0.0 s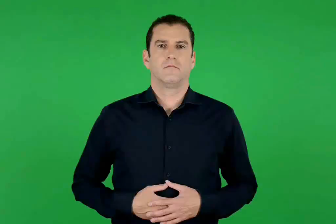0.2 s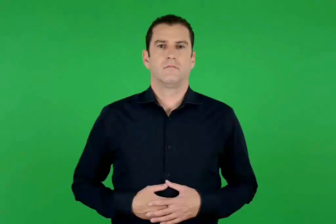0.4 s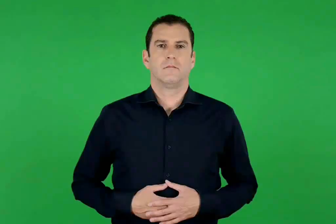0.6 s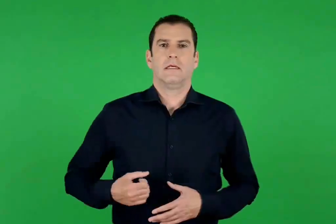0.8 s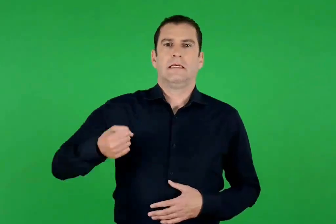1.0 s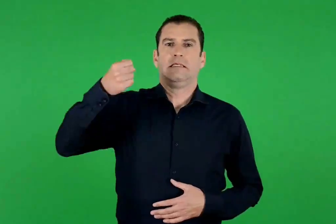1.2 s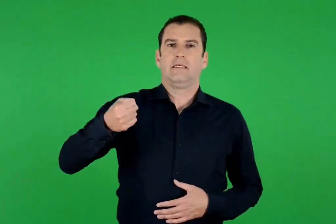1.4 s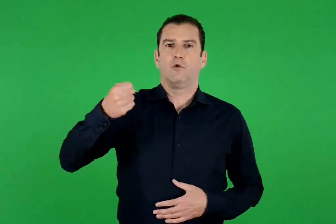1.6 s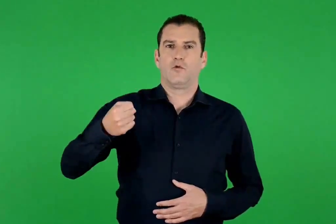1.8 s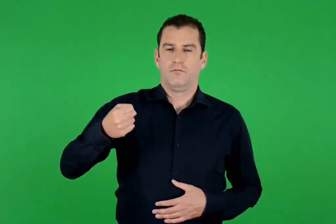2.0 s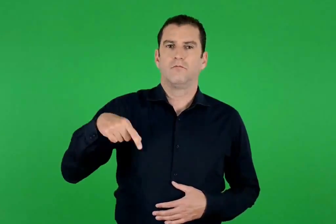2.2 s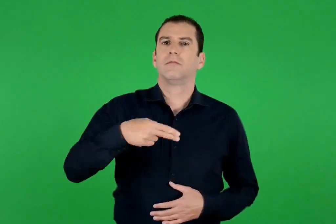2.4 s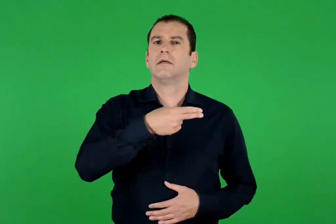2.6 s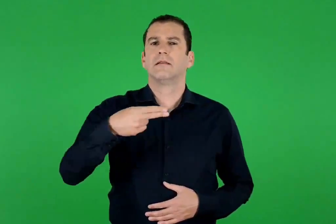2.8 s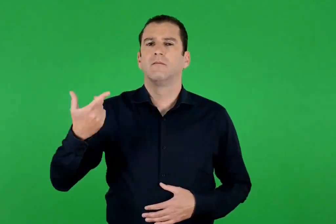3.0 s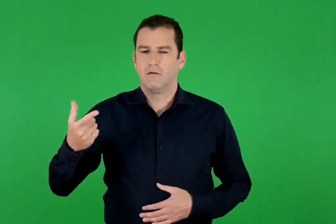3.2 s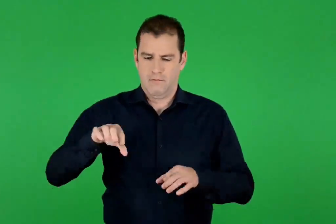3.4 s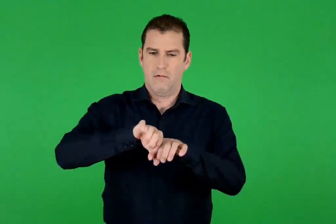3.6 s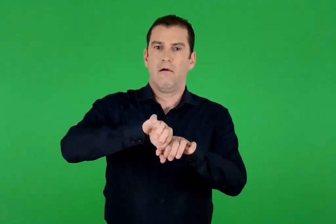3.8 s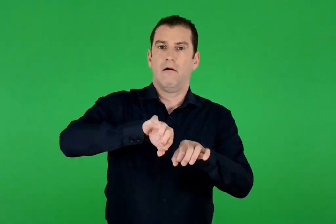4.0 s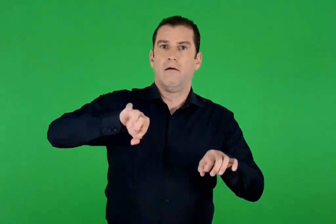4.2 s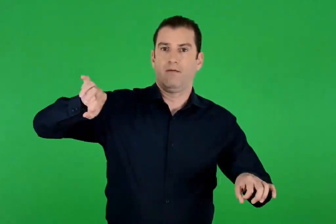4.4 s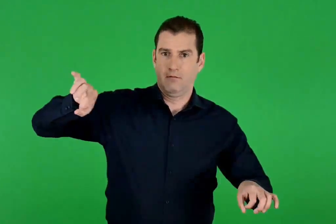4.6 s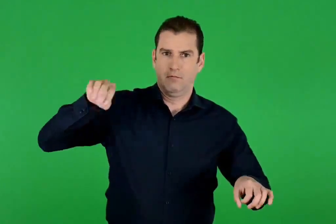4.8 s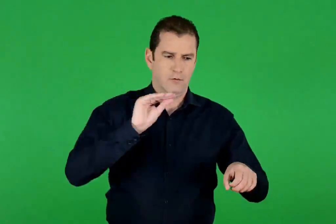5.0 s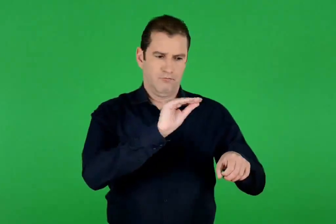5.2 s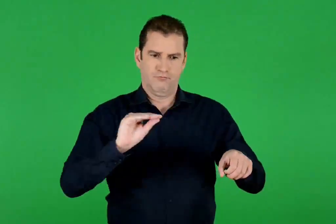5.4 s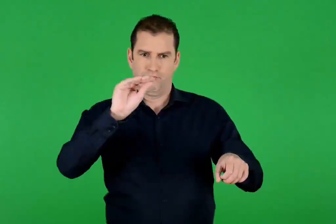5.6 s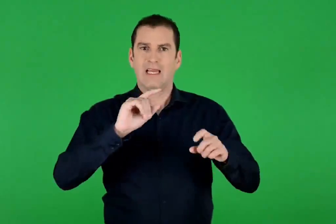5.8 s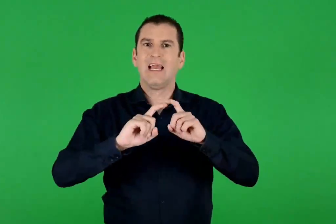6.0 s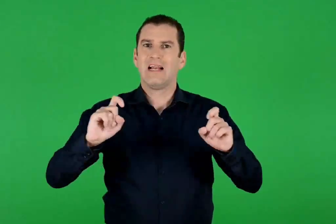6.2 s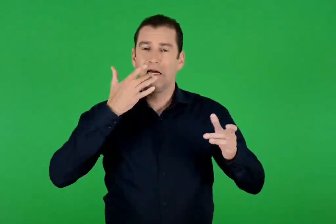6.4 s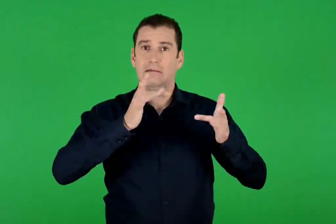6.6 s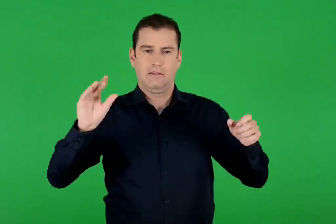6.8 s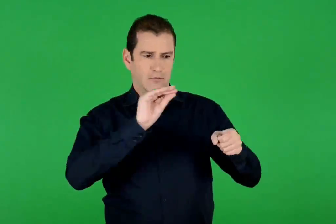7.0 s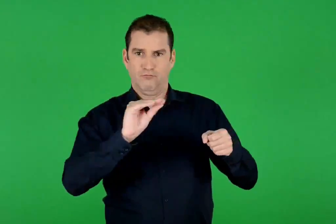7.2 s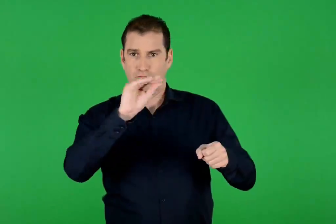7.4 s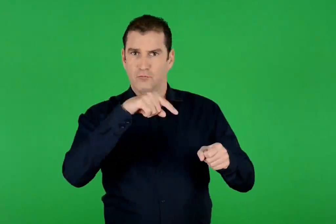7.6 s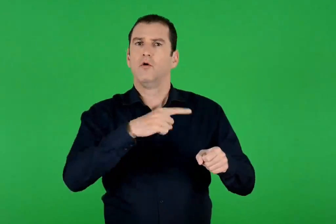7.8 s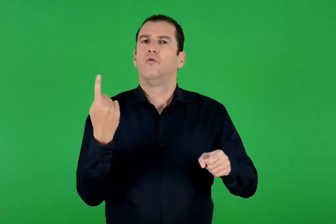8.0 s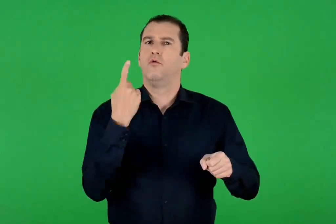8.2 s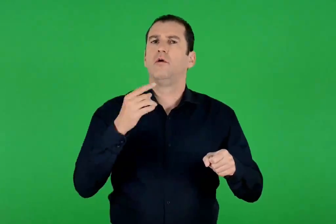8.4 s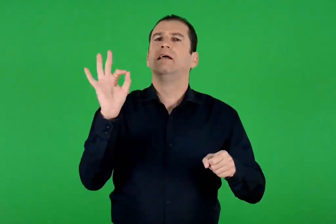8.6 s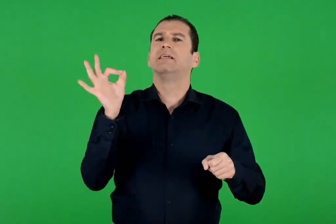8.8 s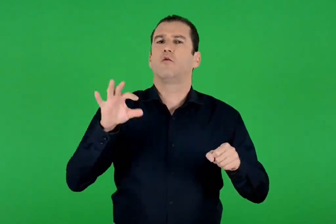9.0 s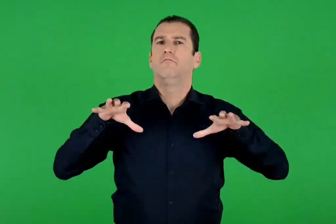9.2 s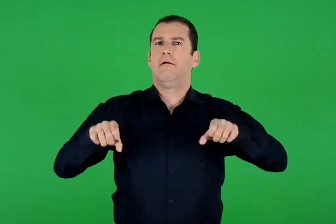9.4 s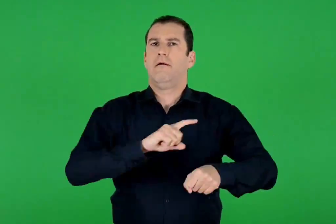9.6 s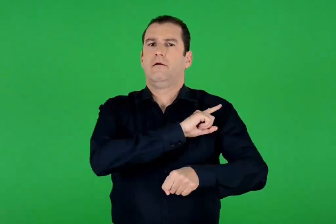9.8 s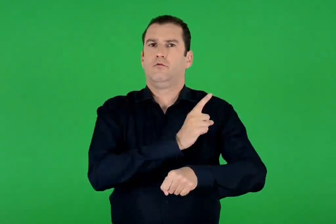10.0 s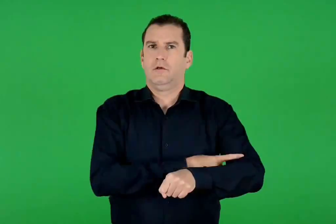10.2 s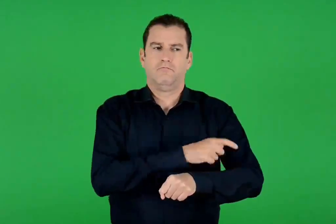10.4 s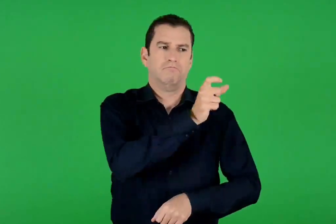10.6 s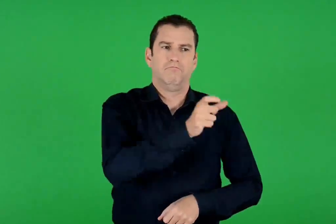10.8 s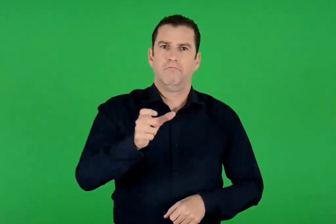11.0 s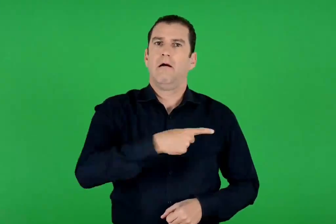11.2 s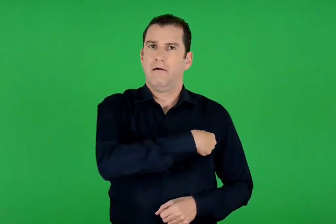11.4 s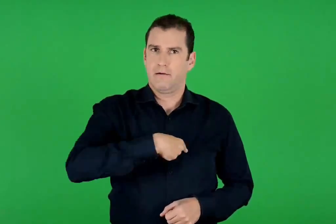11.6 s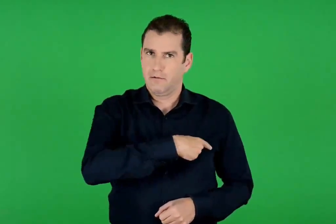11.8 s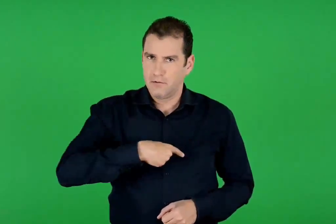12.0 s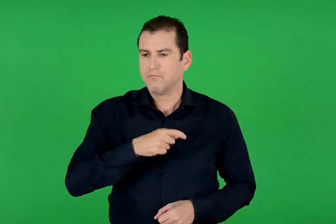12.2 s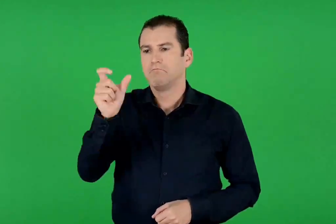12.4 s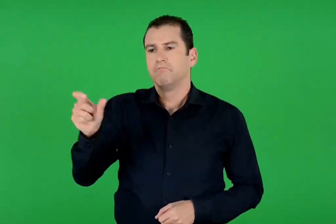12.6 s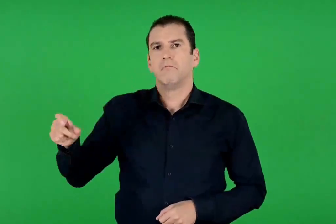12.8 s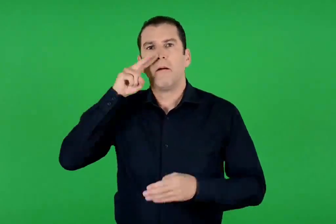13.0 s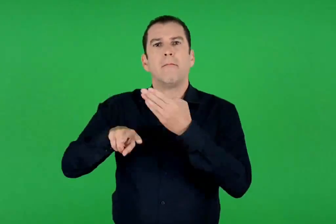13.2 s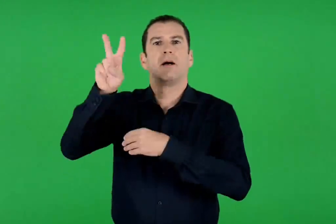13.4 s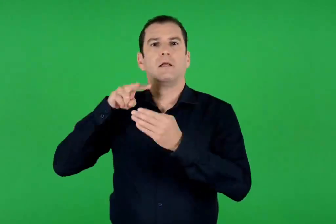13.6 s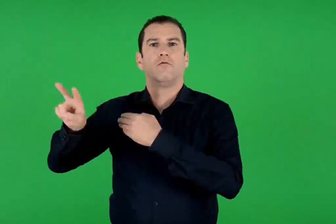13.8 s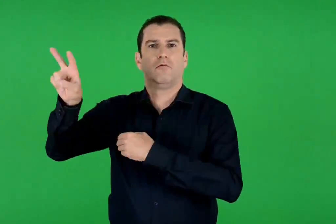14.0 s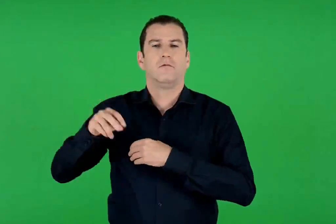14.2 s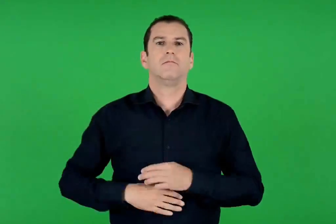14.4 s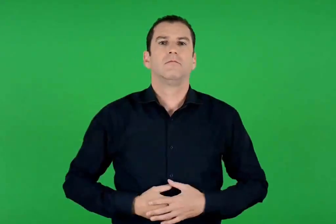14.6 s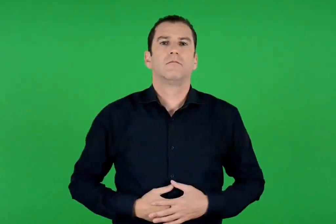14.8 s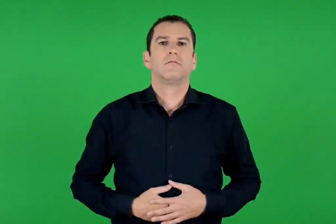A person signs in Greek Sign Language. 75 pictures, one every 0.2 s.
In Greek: σκήπτρο ραβδί στολισμένο με πολύτιμα υλικά , σύμβολο εξουσίας αρχηγών και μάντεων
